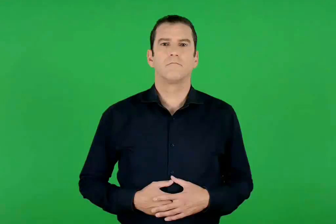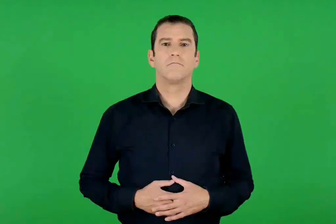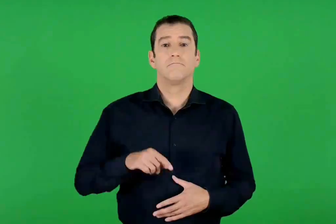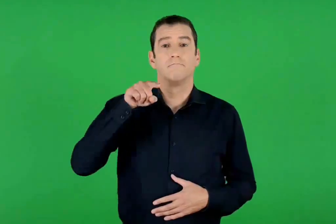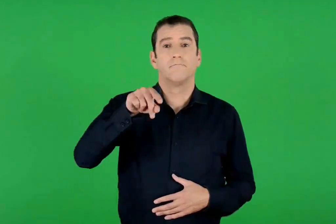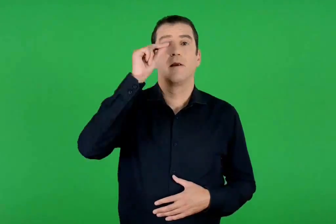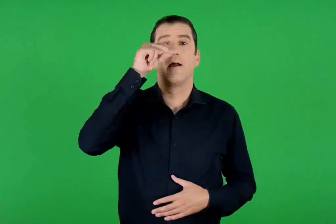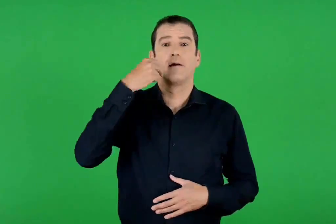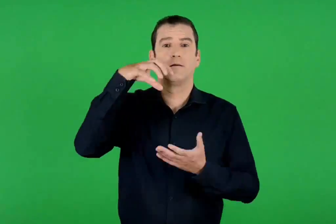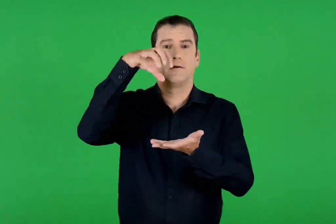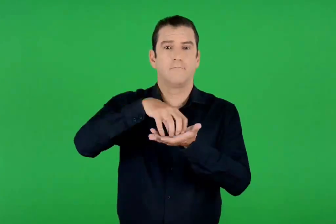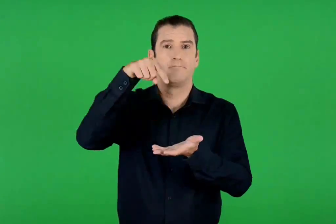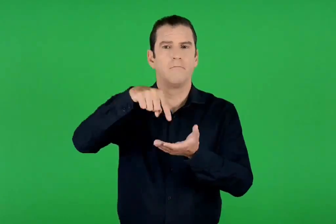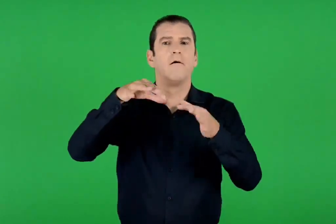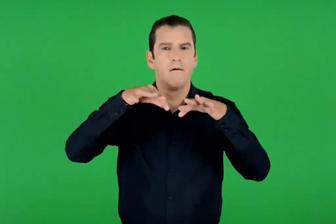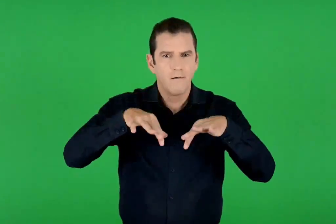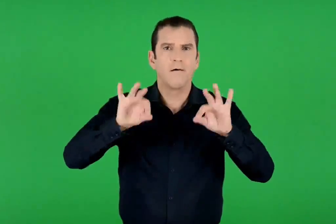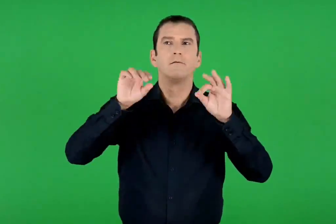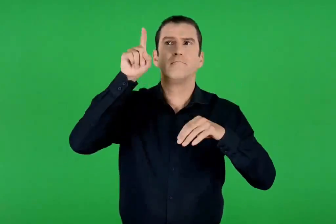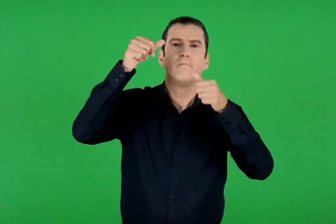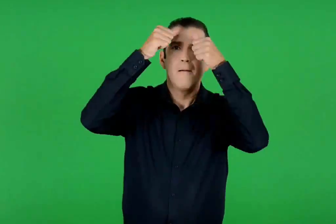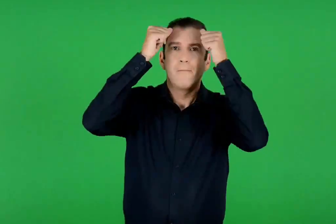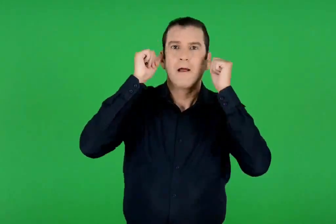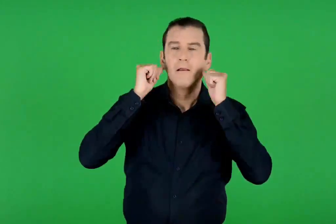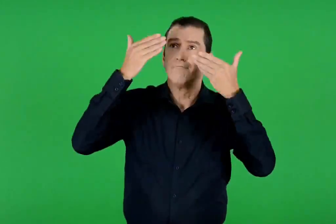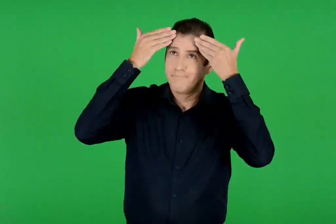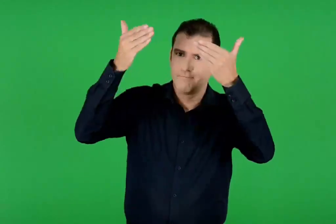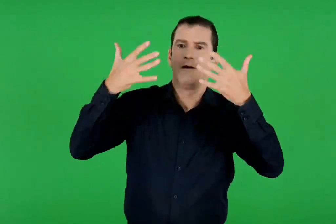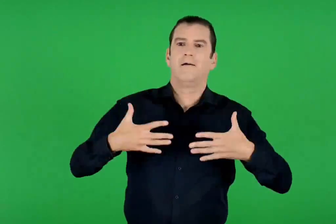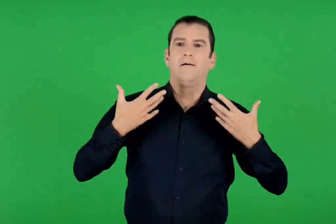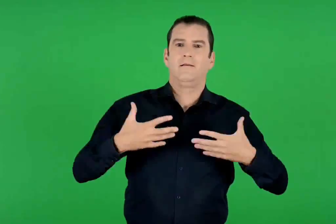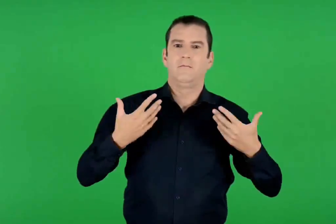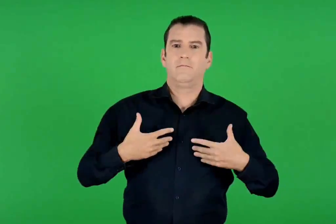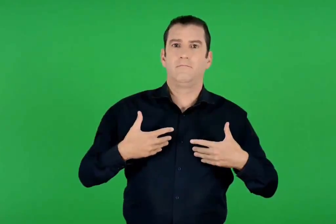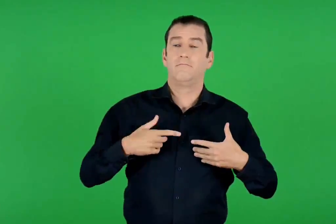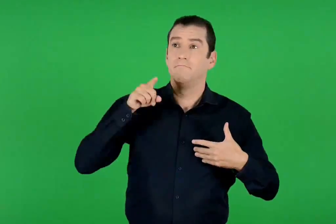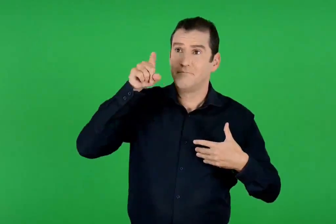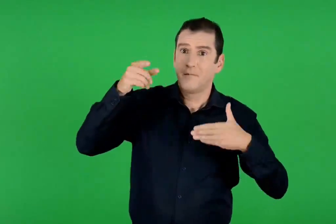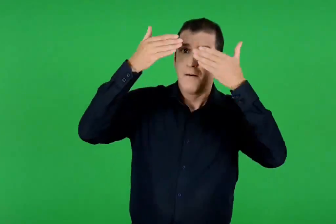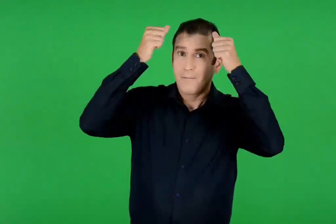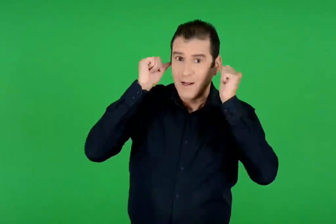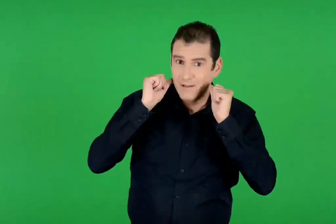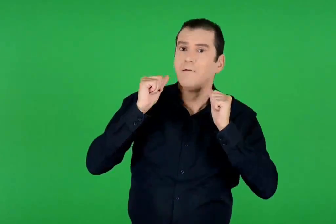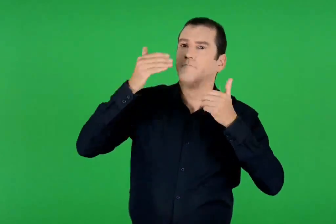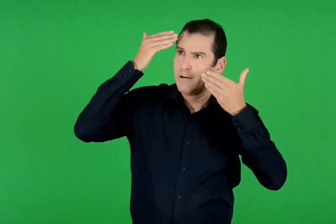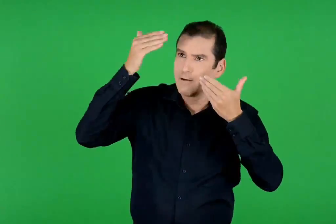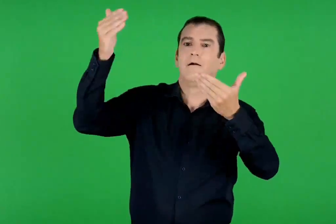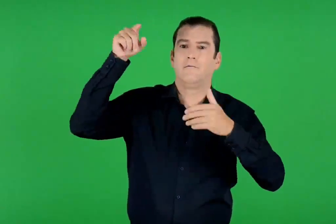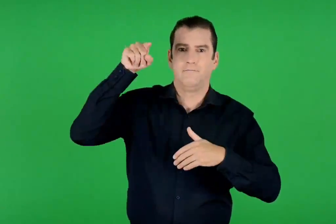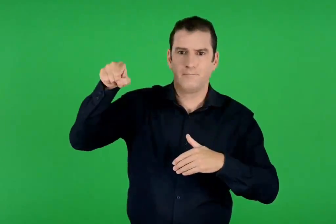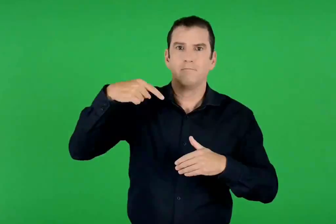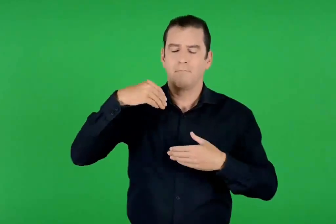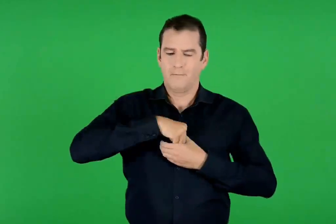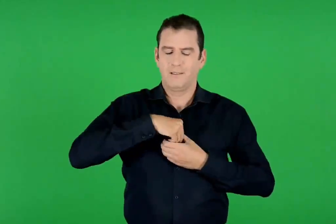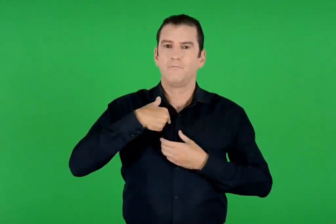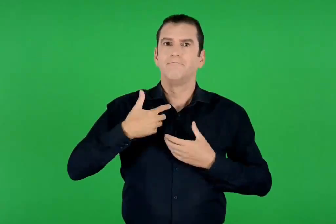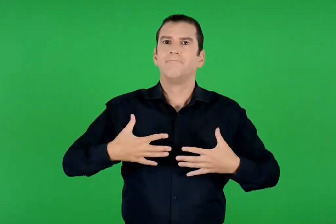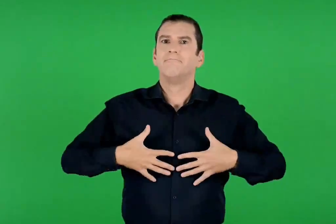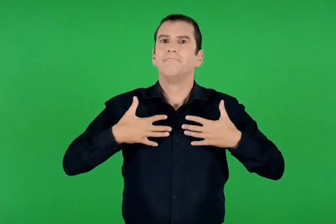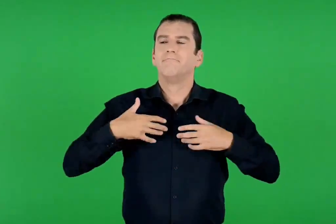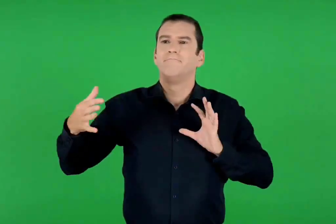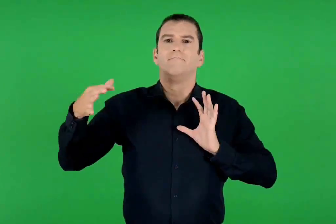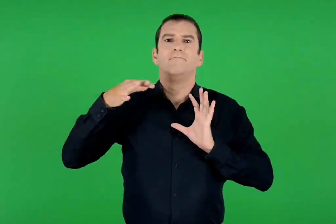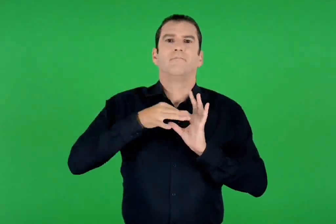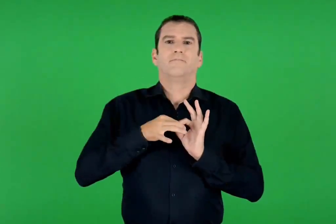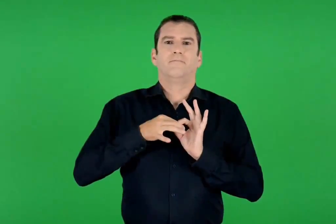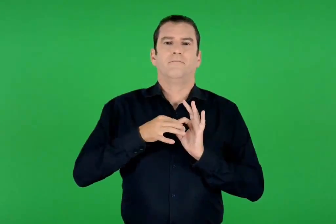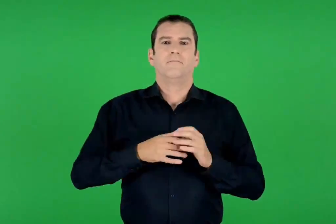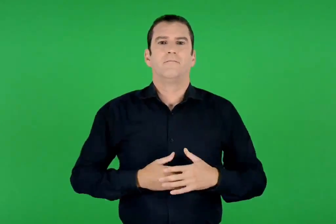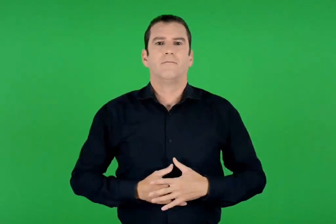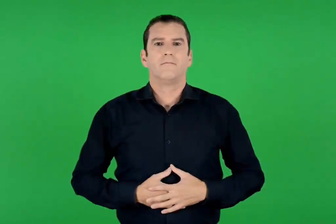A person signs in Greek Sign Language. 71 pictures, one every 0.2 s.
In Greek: είχαν αρχίσει και οι χαιρετισμοί της παναγίας στην εκκλησία. τα χαίρε προς την παναγία έσμιγαν με μια περίεργη χαρά μέσα μου
